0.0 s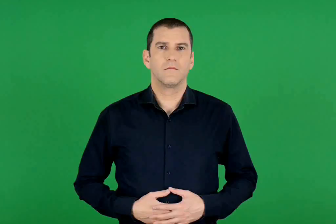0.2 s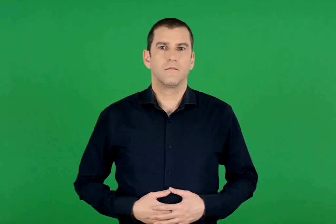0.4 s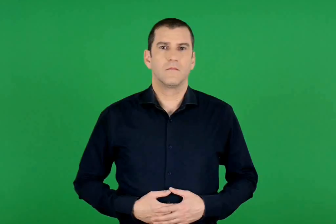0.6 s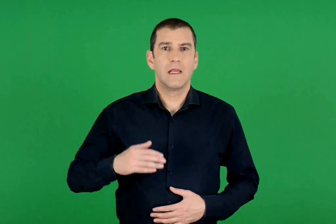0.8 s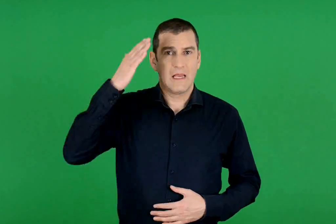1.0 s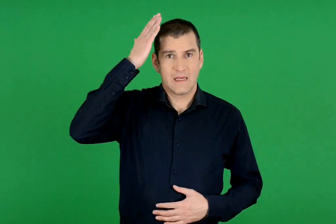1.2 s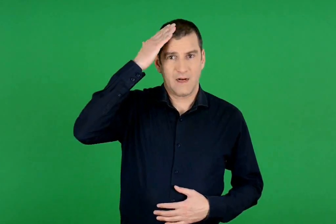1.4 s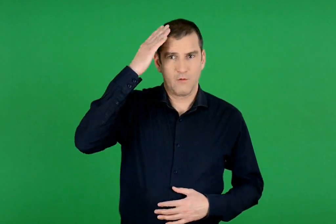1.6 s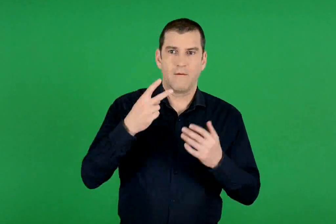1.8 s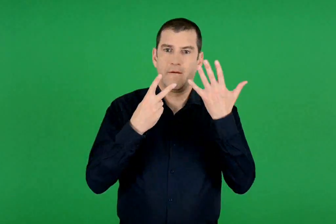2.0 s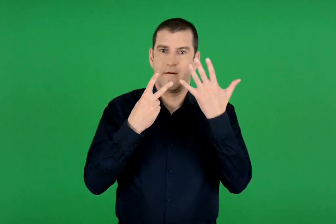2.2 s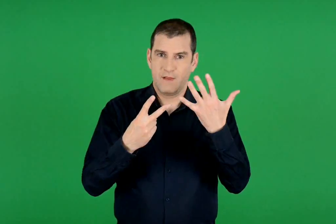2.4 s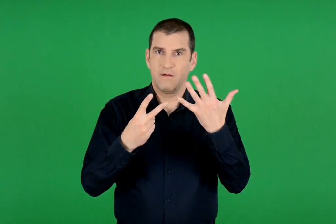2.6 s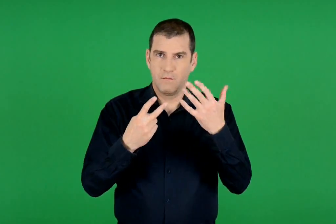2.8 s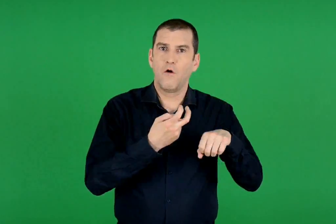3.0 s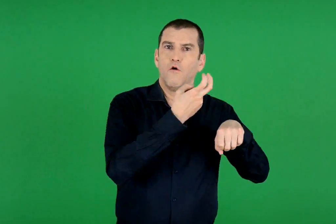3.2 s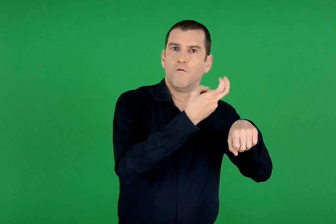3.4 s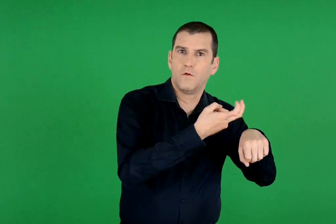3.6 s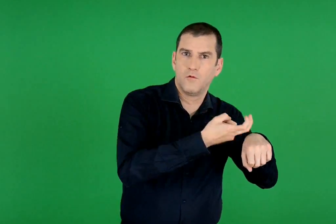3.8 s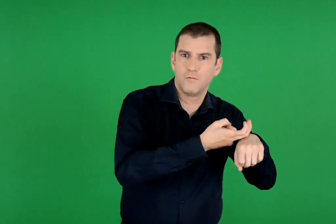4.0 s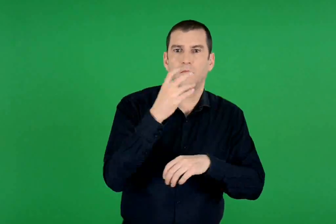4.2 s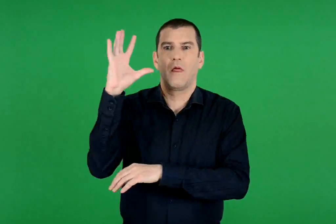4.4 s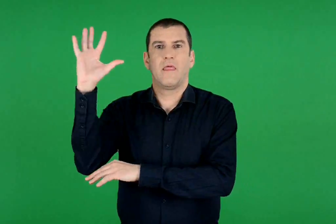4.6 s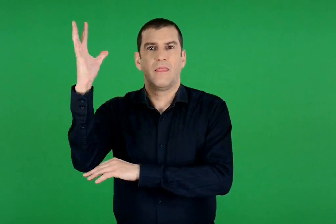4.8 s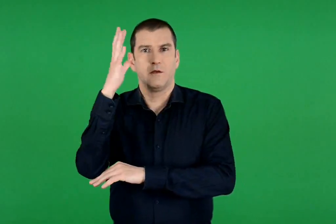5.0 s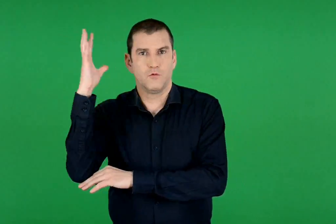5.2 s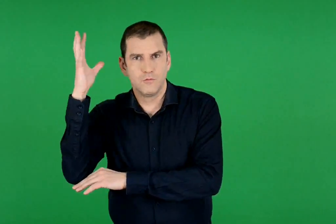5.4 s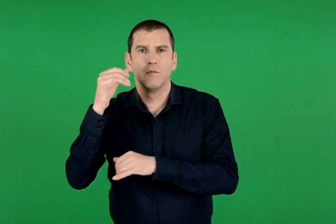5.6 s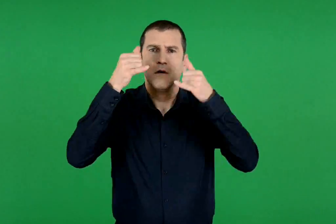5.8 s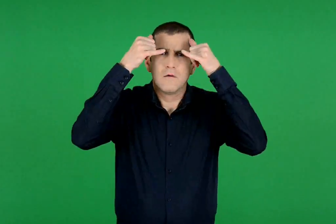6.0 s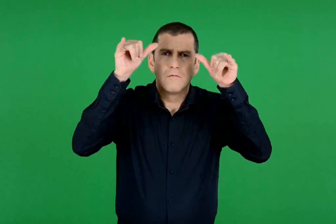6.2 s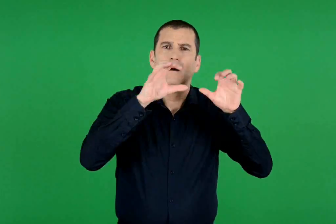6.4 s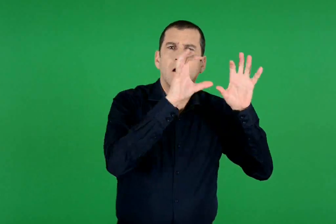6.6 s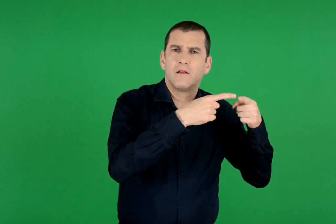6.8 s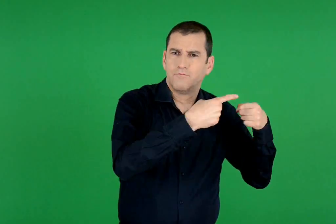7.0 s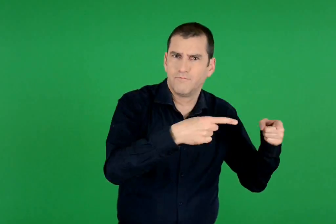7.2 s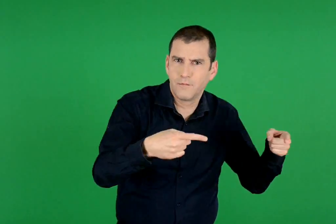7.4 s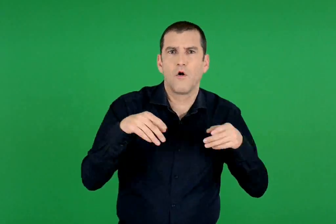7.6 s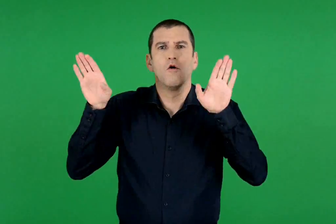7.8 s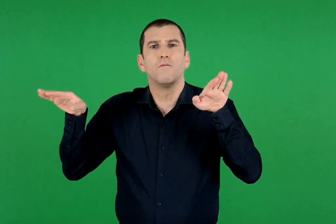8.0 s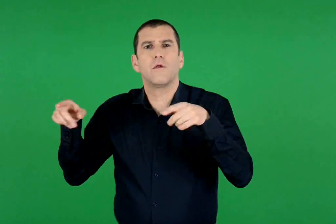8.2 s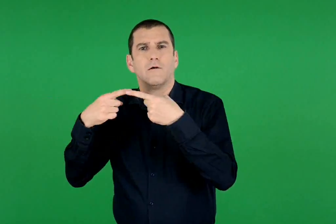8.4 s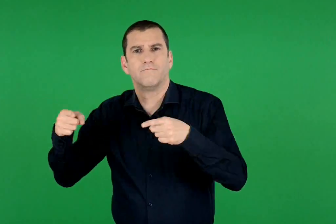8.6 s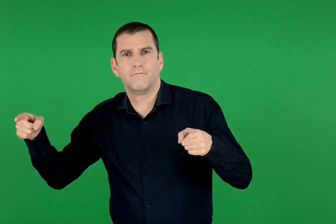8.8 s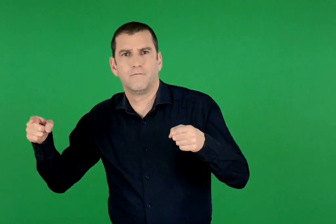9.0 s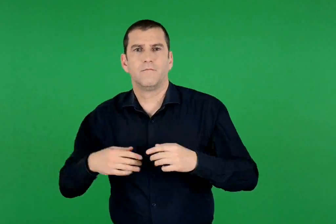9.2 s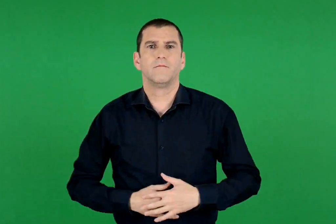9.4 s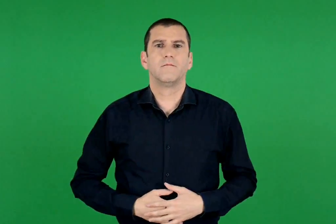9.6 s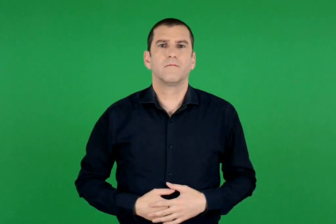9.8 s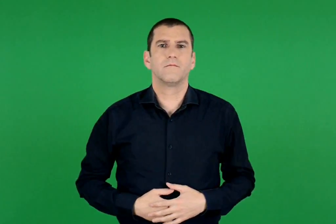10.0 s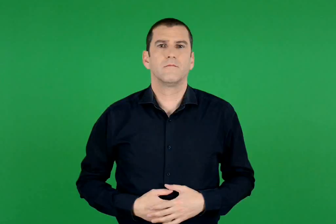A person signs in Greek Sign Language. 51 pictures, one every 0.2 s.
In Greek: κεφάλαιο 7. αγρίμια και πουλιά του βουνού και του δάσους
